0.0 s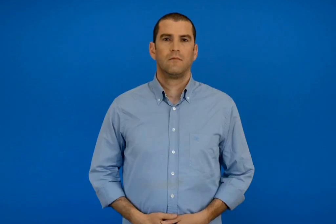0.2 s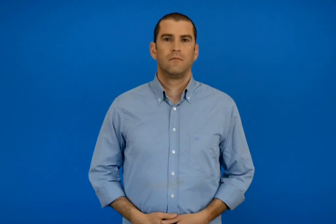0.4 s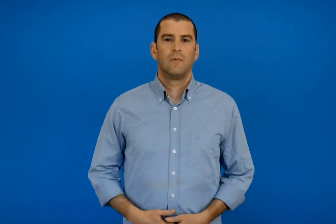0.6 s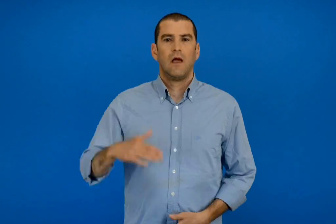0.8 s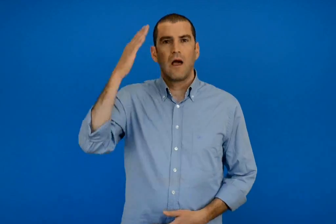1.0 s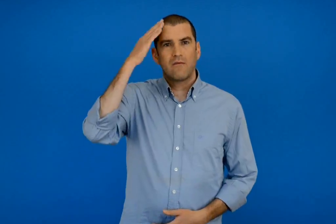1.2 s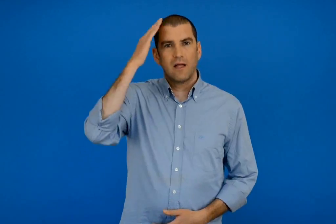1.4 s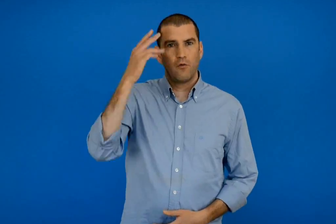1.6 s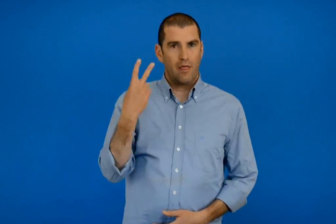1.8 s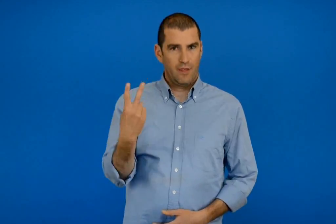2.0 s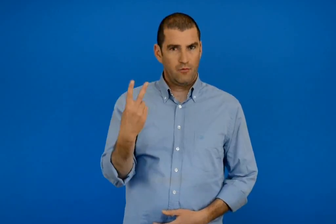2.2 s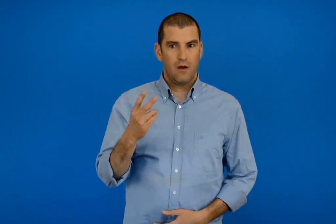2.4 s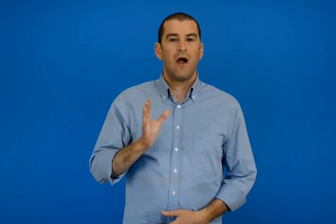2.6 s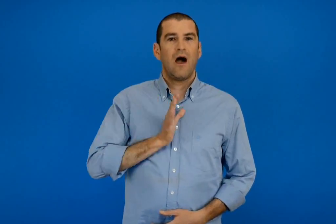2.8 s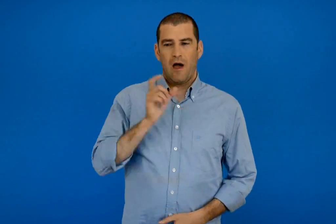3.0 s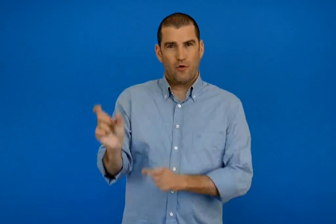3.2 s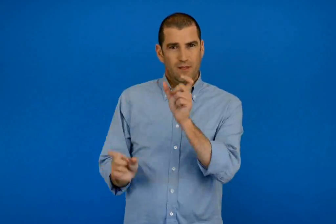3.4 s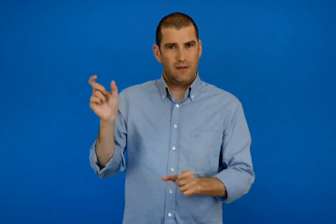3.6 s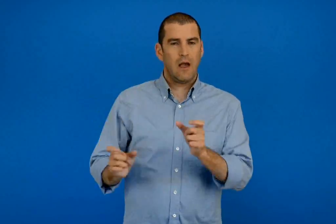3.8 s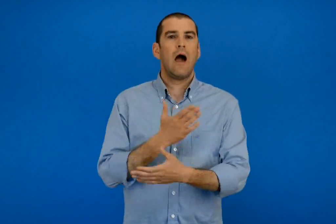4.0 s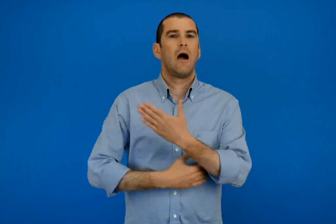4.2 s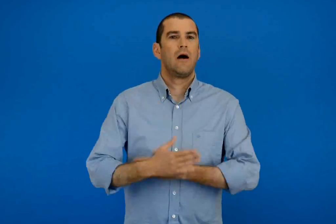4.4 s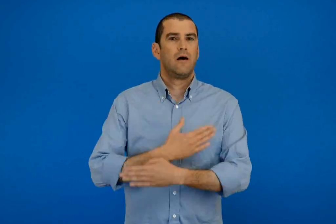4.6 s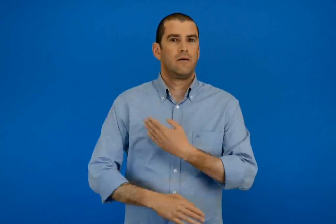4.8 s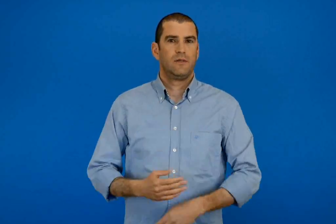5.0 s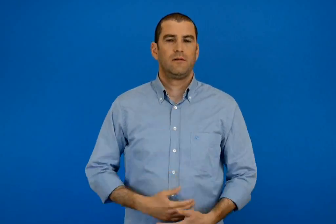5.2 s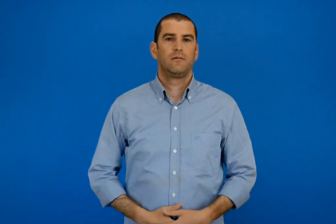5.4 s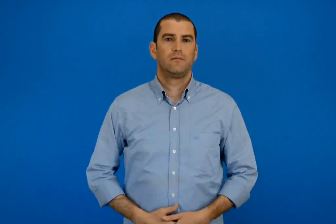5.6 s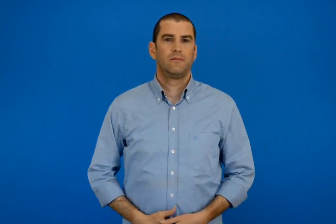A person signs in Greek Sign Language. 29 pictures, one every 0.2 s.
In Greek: κεφάλαιο 2 άνθρωποι με ειδικές ανάγκες
